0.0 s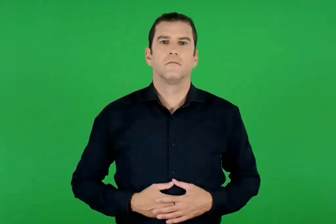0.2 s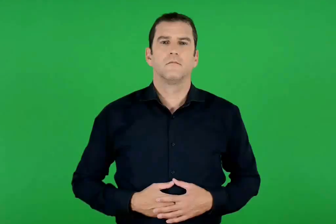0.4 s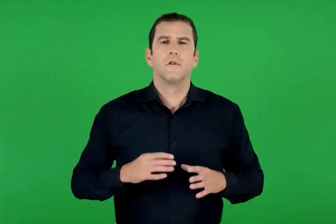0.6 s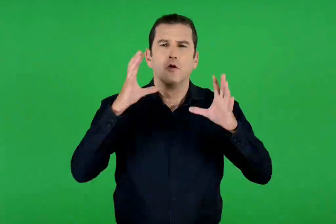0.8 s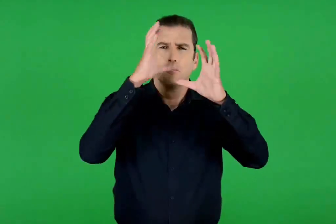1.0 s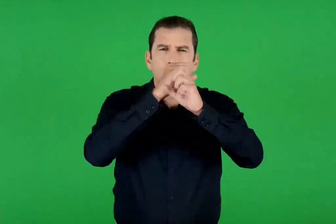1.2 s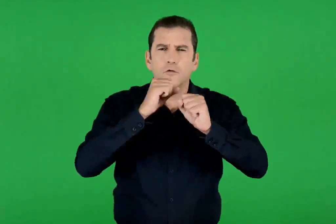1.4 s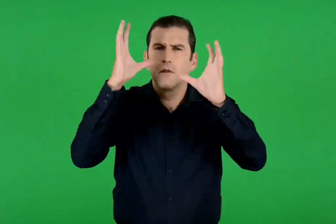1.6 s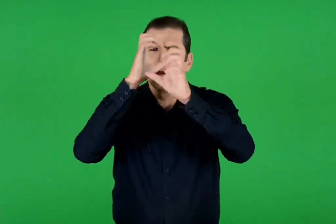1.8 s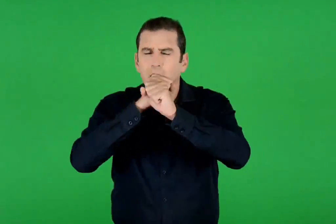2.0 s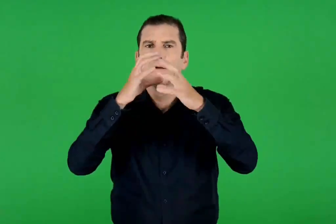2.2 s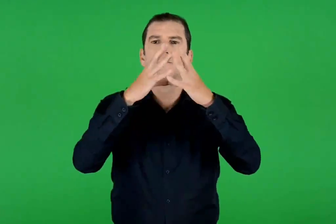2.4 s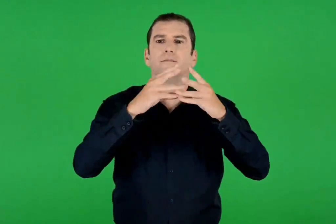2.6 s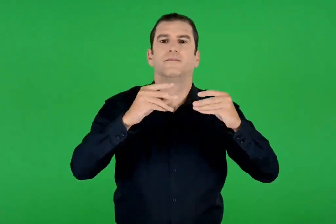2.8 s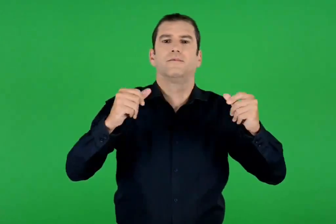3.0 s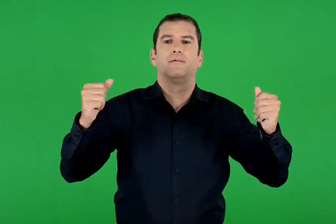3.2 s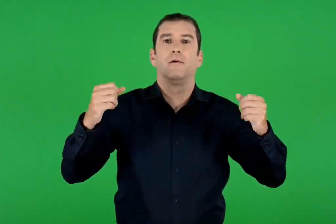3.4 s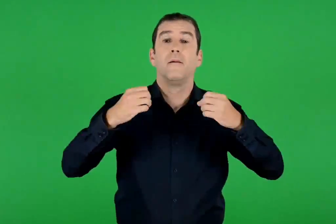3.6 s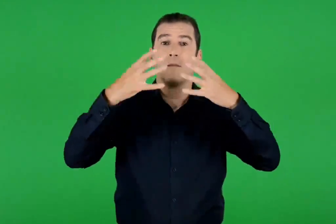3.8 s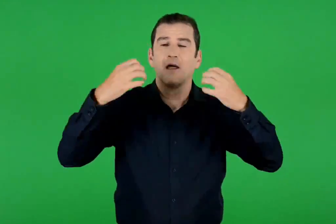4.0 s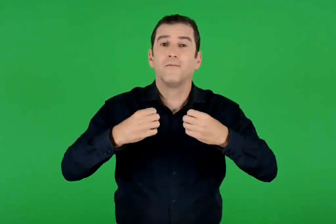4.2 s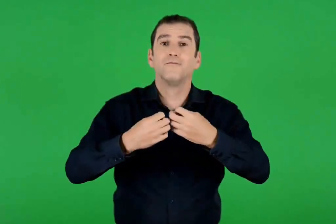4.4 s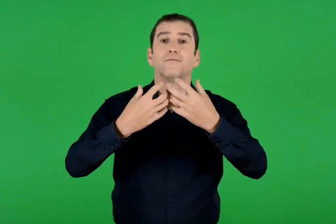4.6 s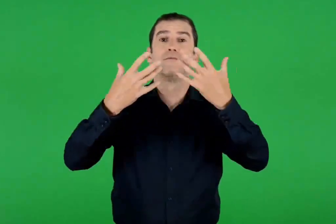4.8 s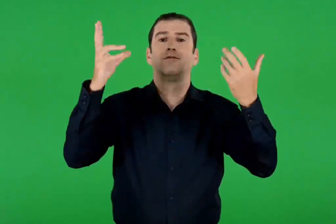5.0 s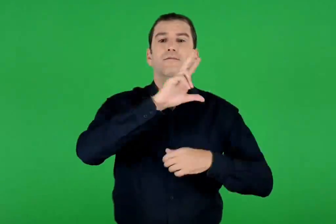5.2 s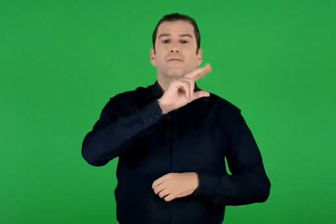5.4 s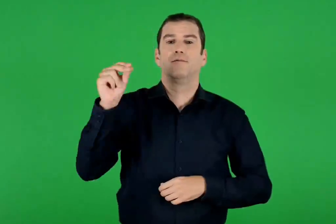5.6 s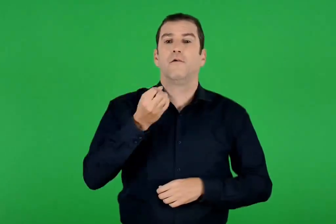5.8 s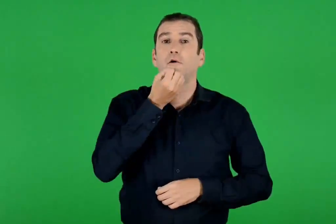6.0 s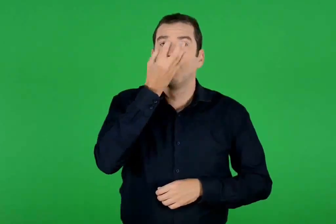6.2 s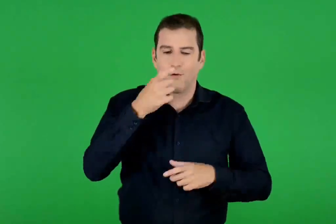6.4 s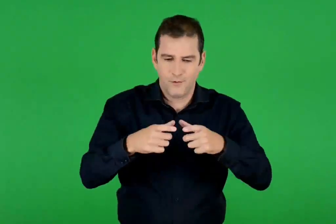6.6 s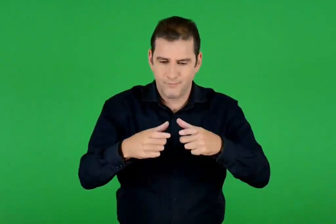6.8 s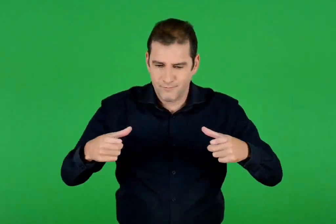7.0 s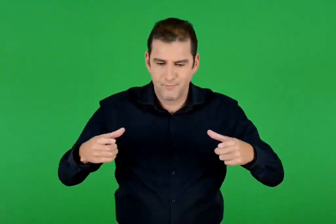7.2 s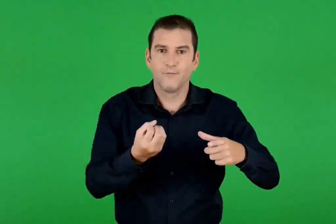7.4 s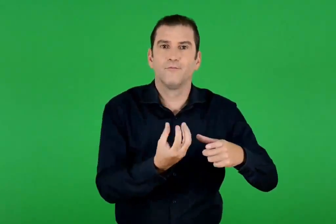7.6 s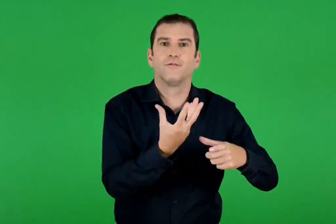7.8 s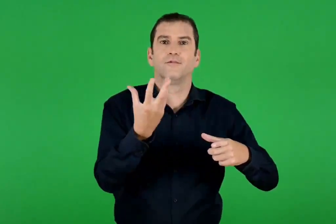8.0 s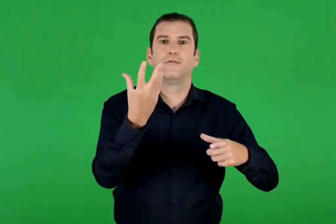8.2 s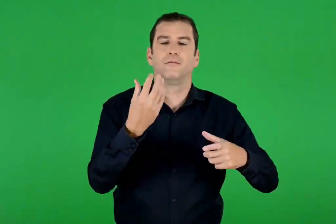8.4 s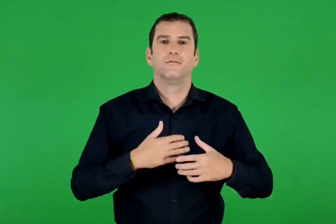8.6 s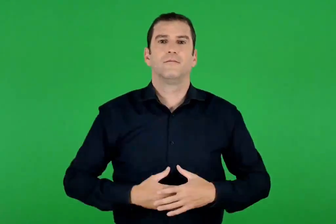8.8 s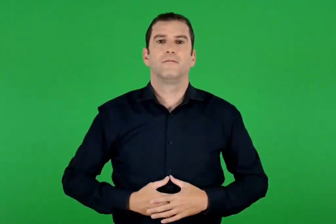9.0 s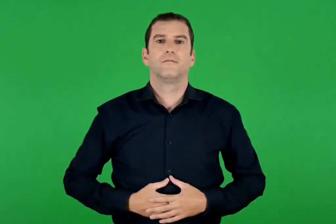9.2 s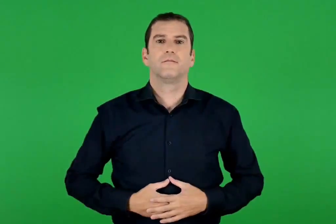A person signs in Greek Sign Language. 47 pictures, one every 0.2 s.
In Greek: τα σκοτάδια σκορπάνε κι η μέρα λουλουδίζει σαν ανθός στο περβάζι
